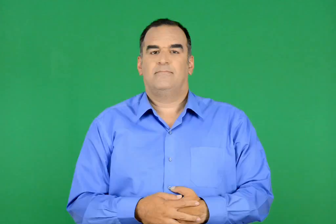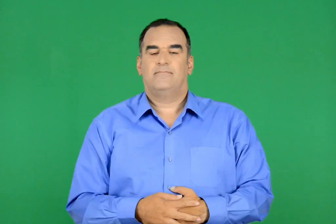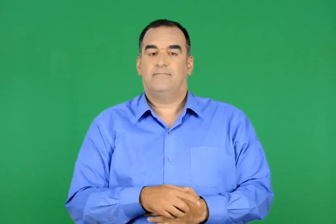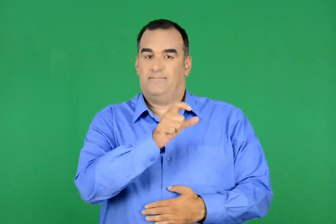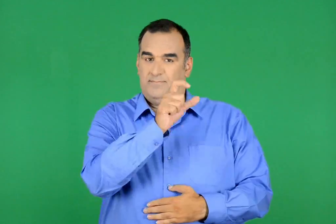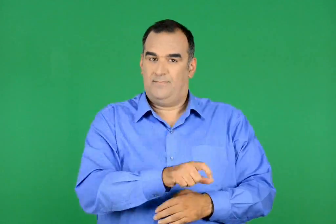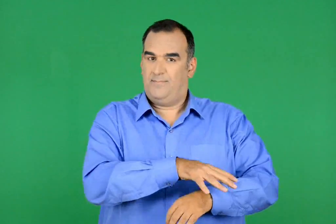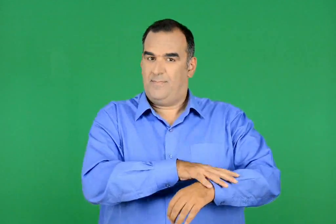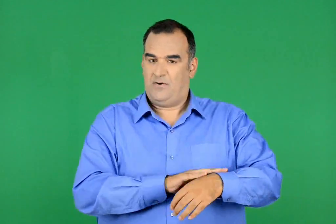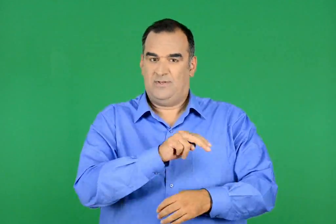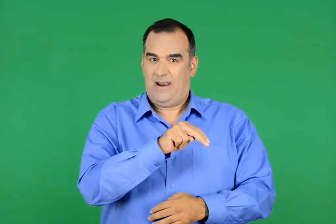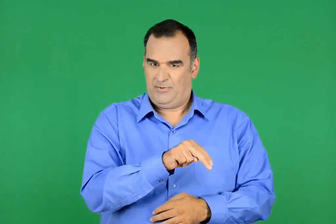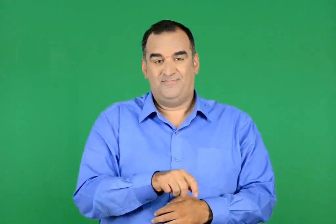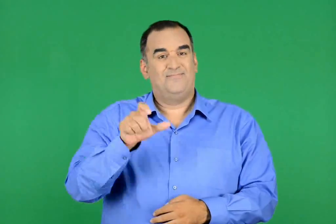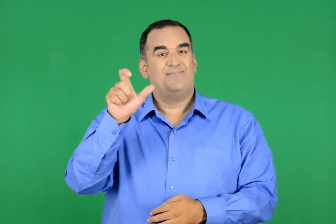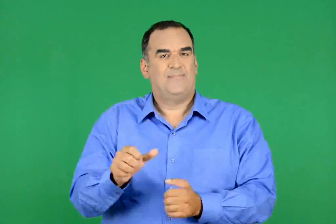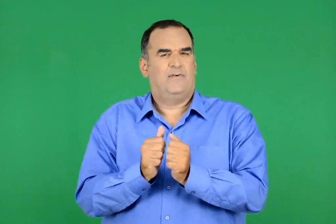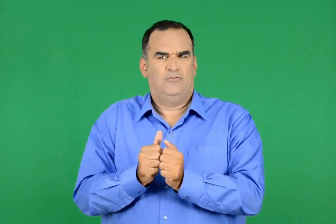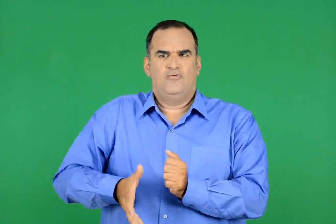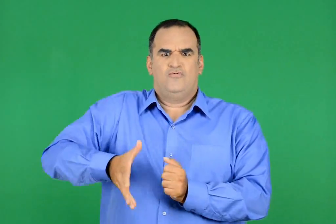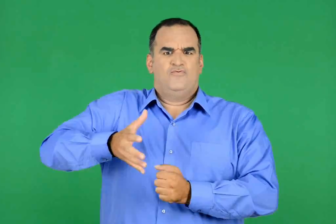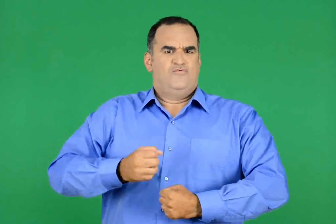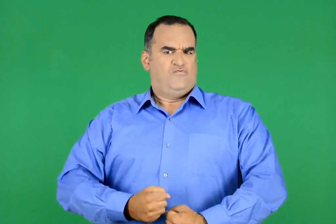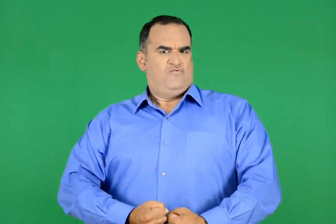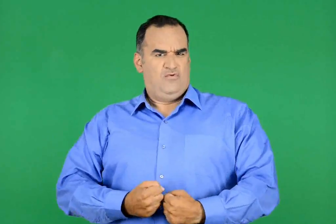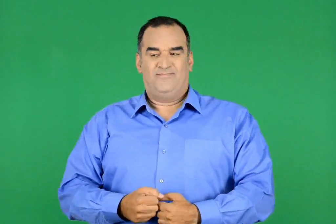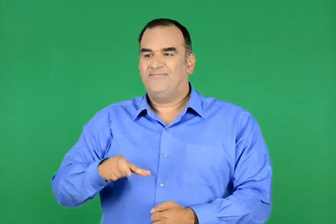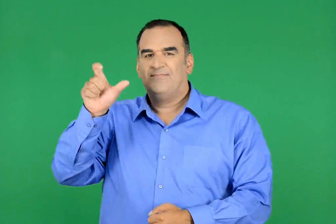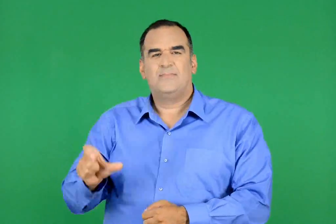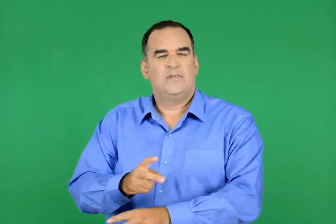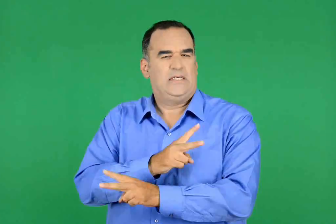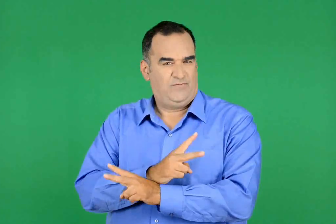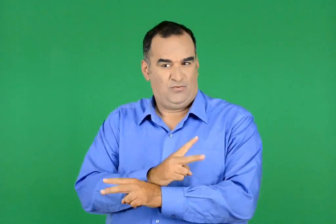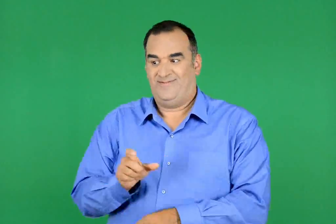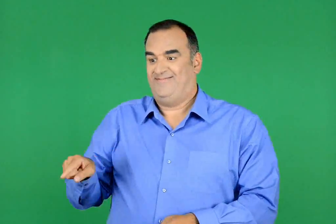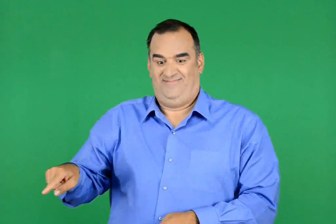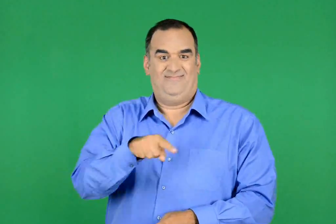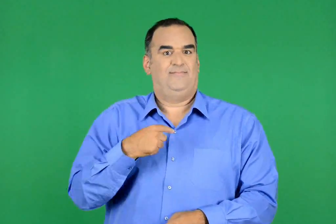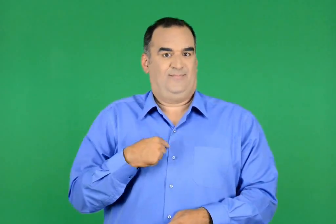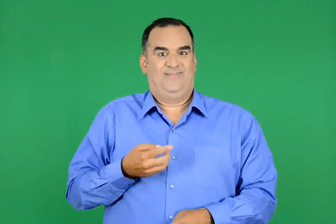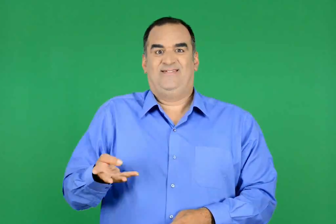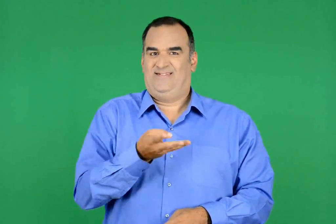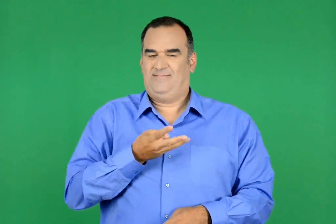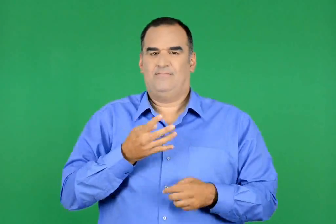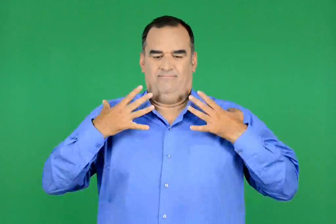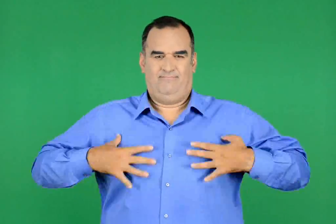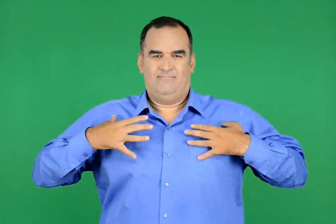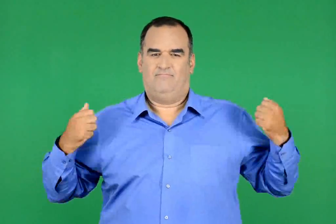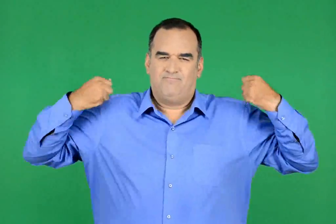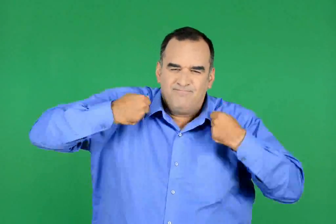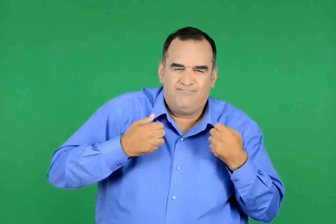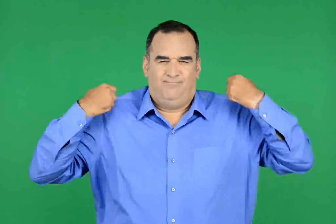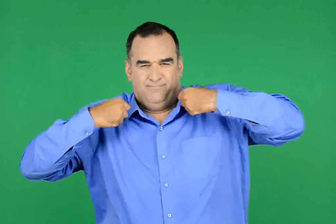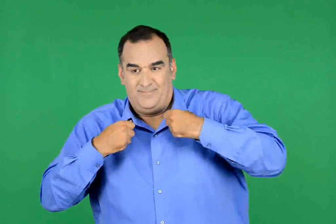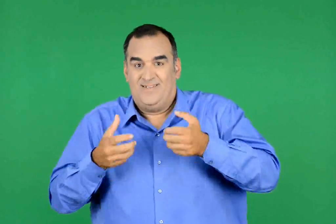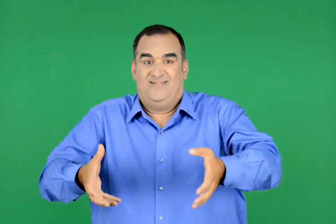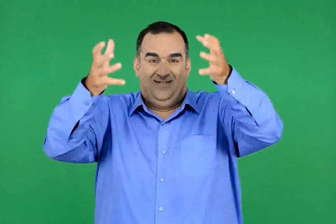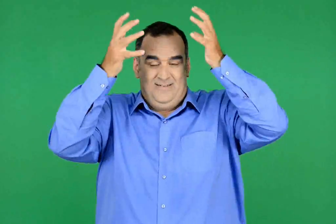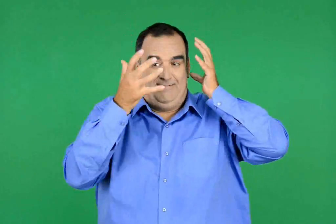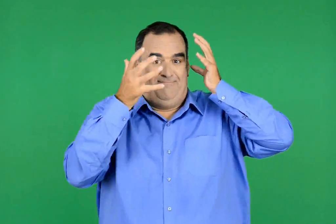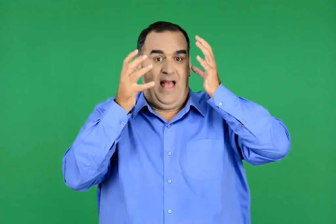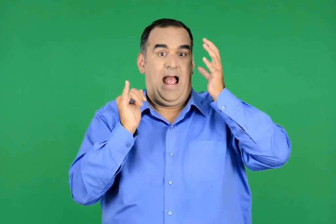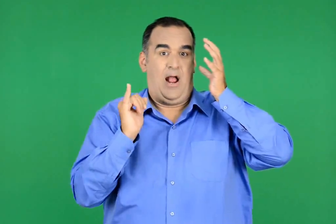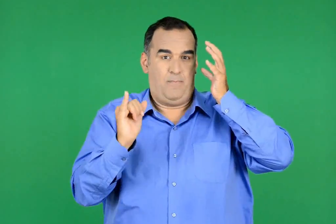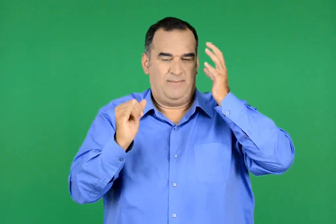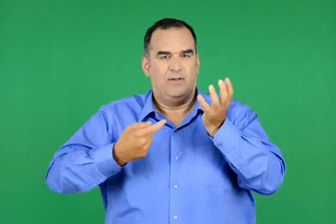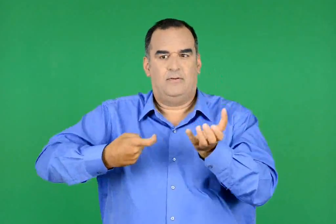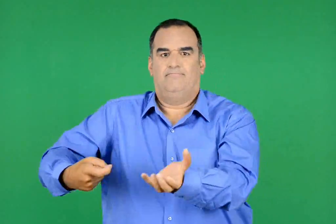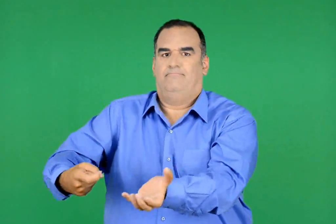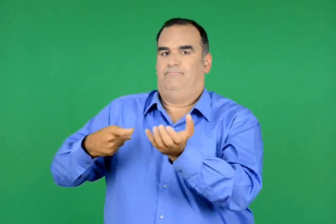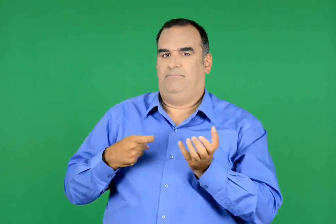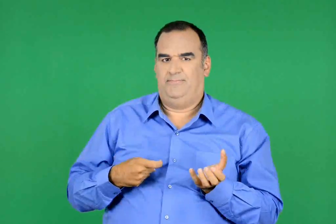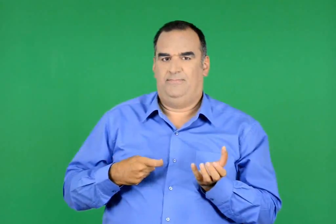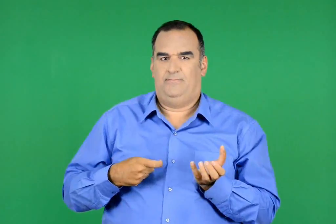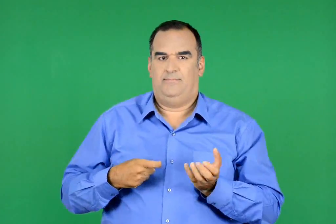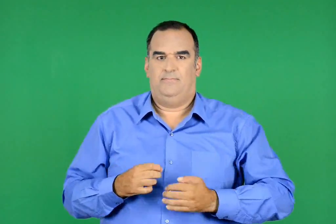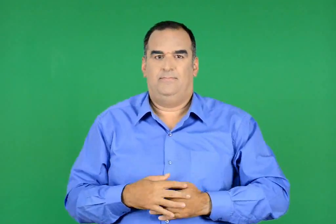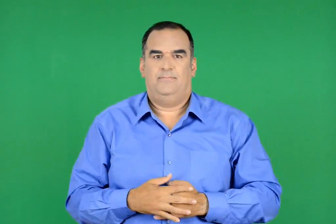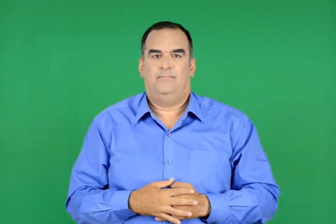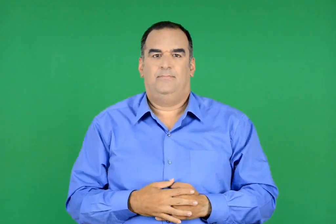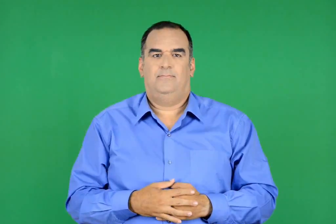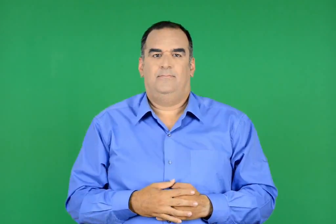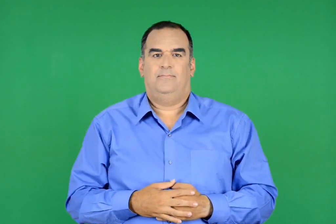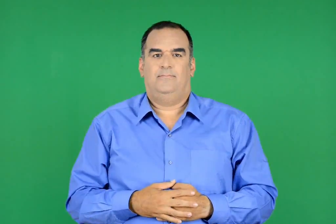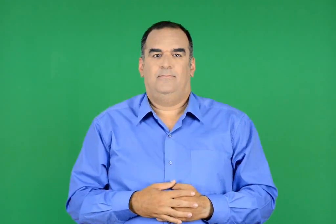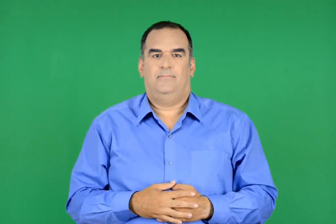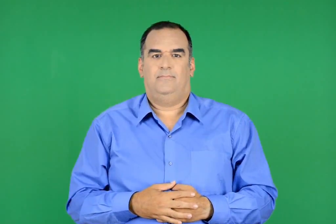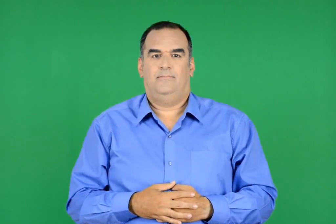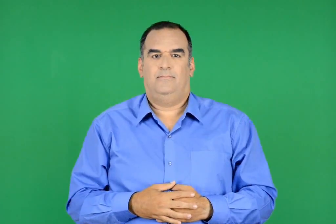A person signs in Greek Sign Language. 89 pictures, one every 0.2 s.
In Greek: ο πλοίαρχος νέµος , ένας σύντροφός του γιγαντόσωμος , ο σύμβουλος κι εγώ , φορέσαμε αυτές τις στολές και , προτού µας βιδώσουν τις περικεφαλαίες , µας παρέδωσαν τα ντουφέκια που θα παίρναμε µαζί µας
